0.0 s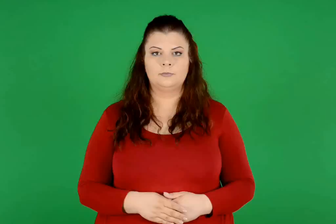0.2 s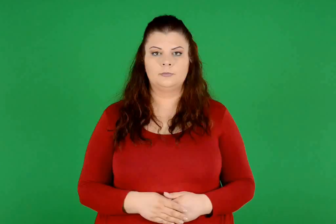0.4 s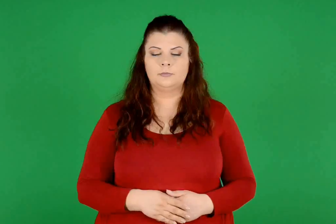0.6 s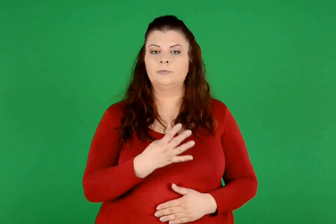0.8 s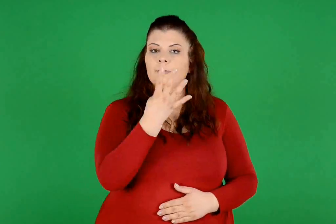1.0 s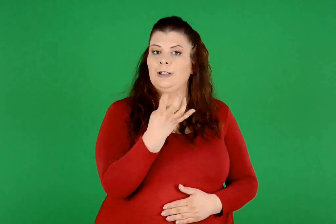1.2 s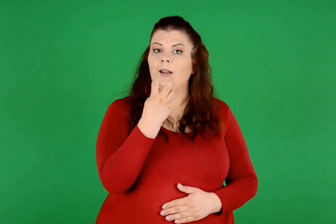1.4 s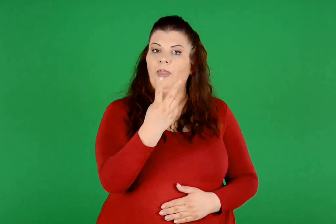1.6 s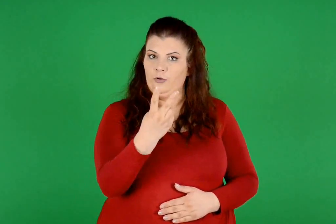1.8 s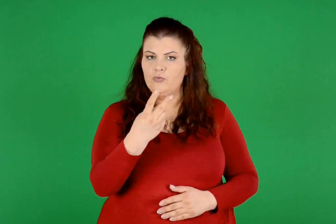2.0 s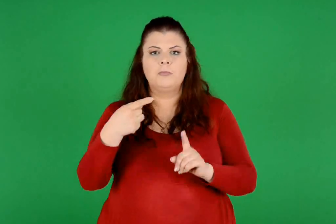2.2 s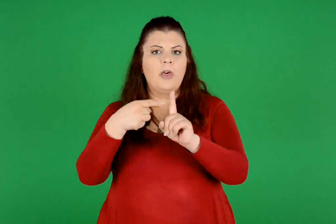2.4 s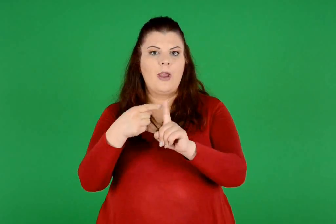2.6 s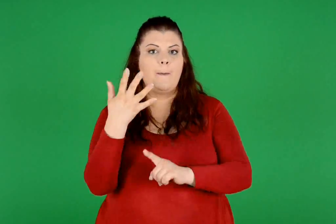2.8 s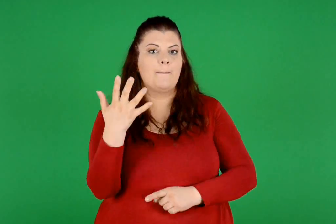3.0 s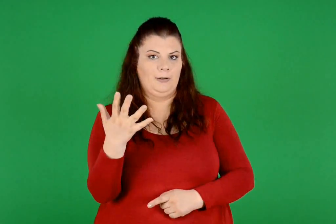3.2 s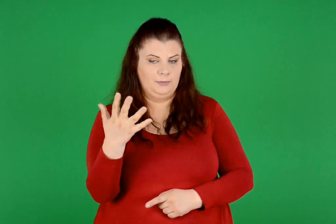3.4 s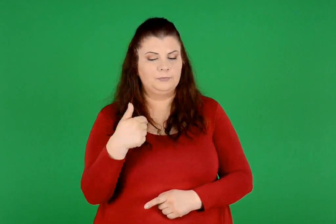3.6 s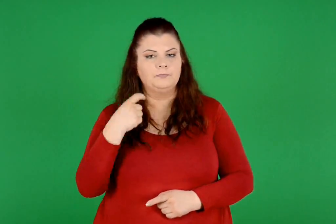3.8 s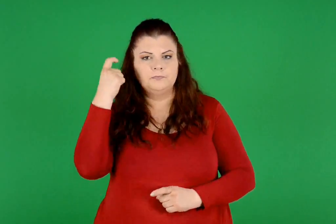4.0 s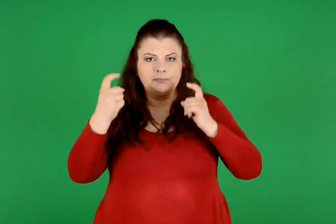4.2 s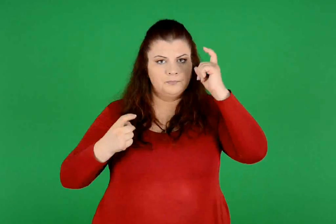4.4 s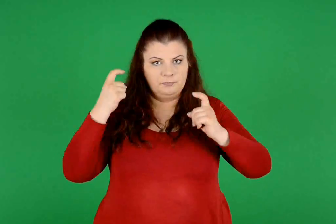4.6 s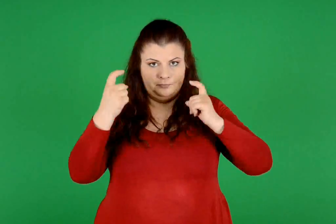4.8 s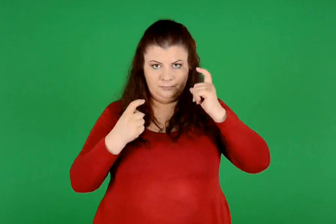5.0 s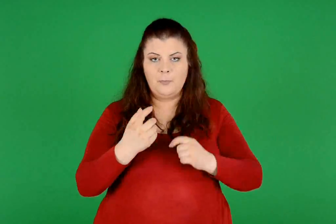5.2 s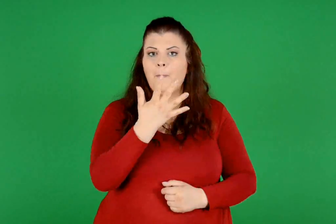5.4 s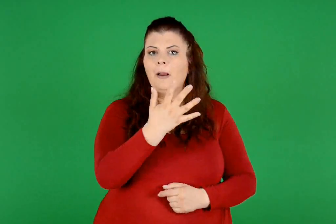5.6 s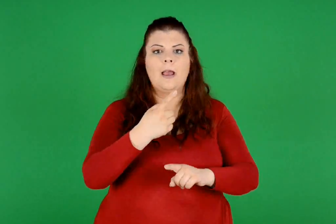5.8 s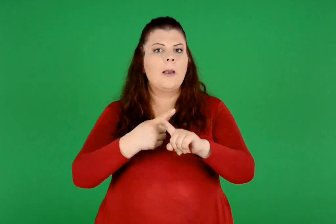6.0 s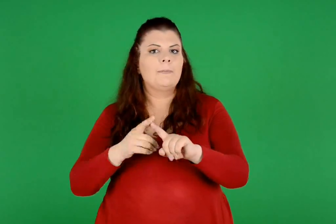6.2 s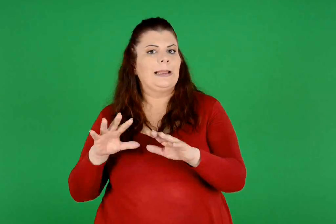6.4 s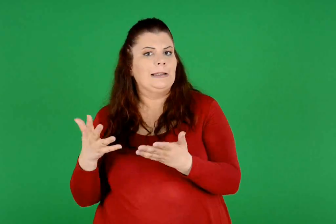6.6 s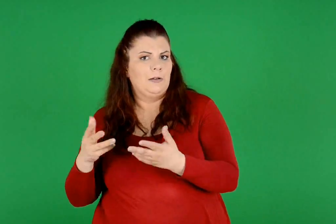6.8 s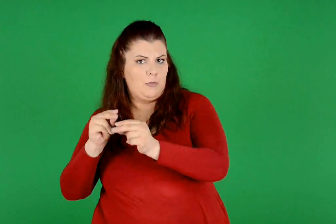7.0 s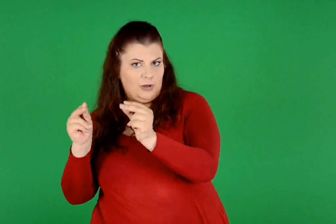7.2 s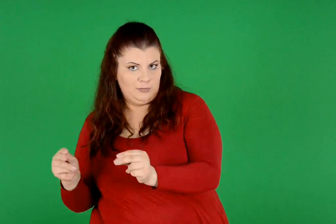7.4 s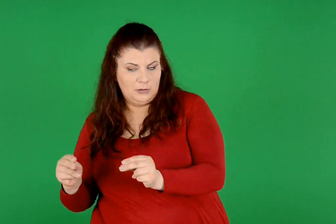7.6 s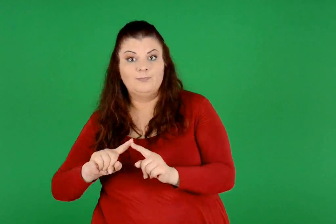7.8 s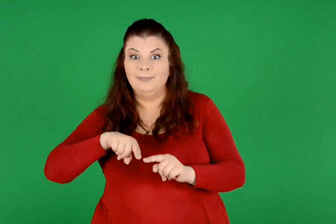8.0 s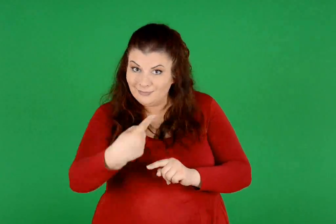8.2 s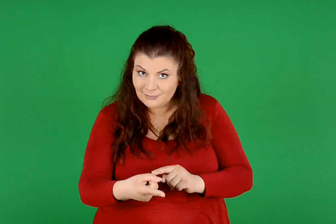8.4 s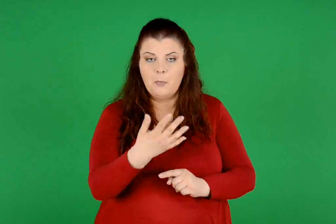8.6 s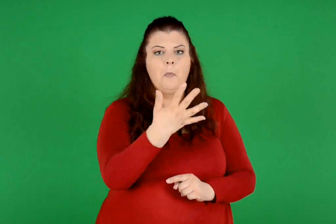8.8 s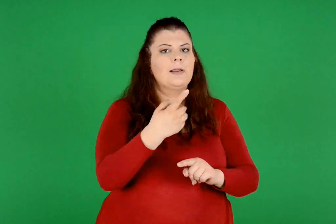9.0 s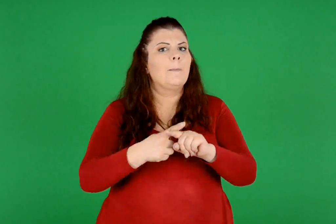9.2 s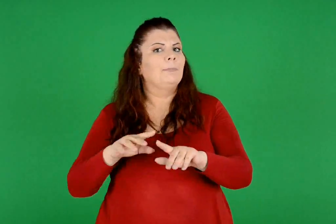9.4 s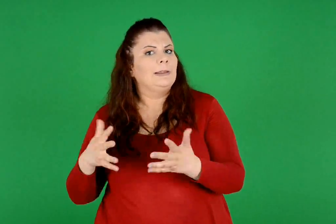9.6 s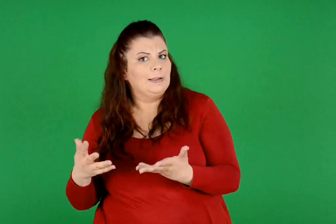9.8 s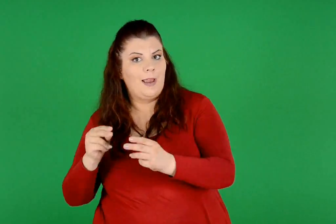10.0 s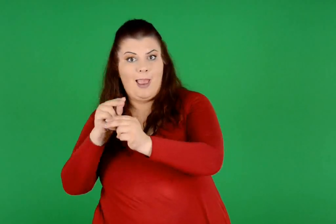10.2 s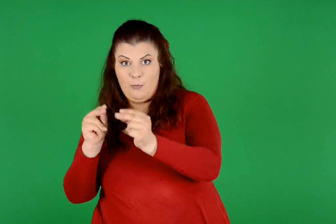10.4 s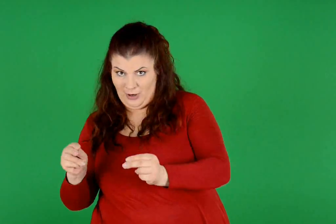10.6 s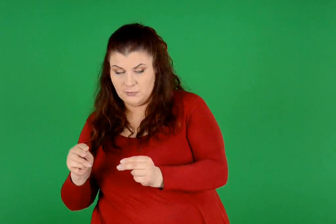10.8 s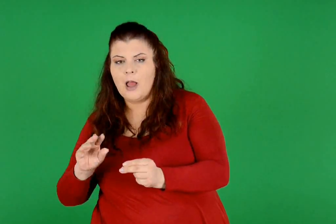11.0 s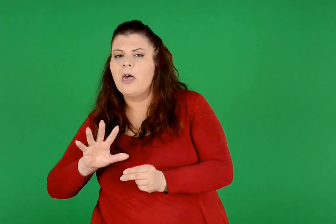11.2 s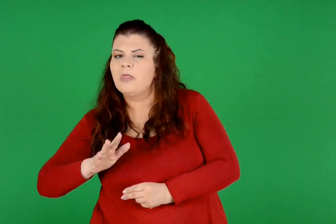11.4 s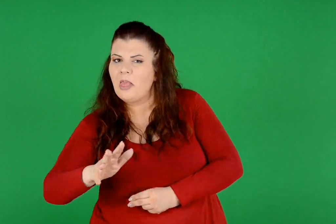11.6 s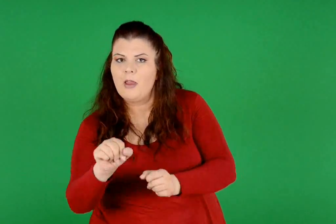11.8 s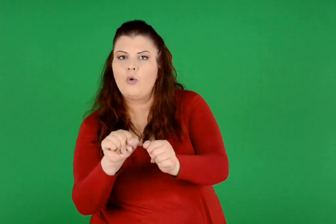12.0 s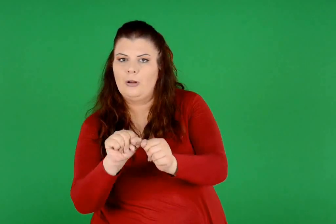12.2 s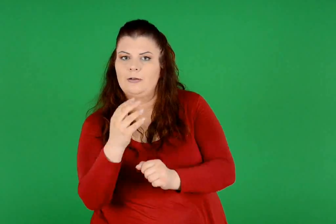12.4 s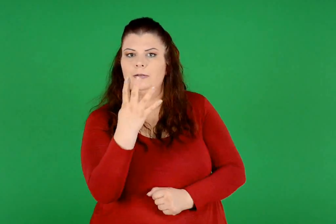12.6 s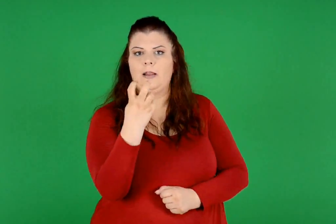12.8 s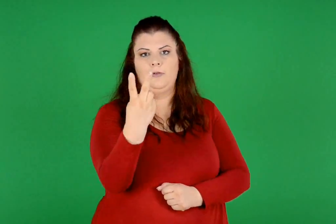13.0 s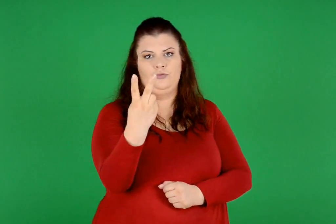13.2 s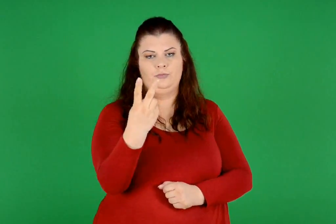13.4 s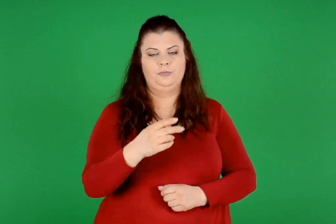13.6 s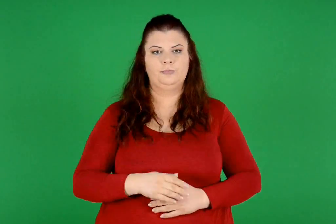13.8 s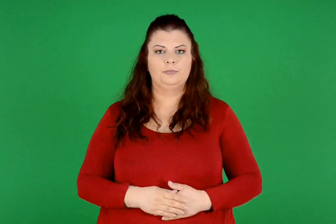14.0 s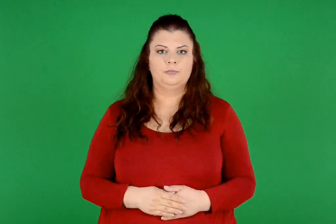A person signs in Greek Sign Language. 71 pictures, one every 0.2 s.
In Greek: όταν έχουμε να κάνουμε μια διαίρεση όπως 42 5 , σκεφτόμαστε τα δύο διαδοχικά γινόμενα του 5 που δίνουν το κοντινότερο αποτέλεσμα στο 42
